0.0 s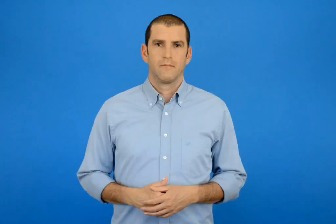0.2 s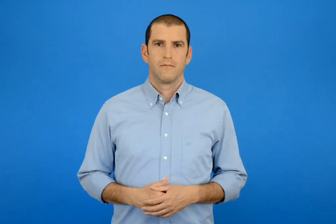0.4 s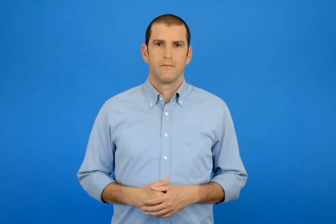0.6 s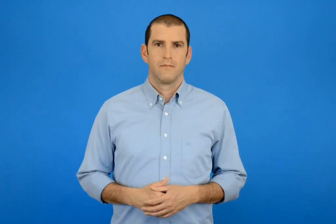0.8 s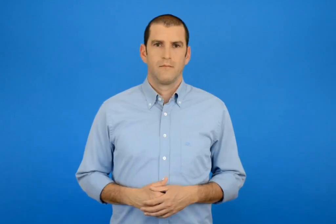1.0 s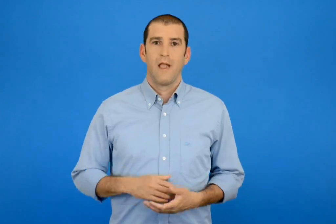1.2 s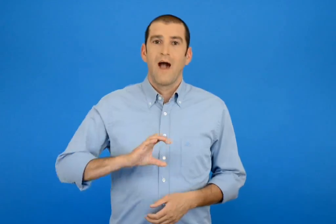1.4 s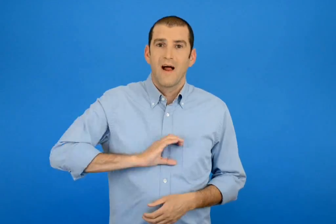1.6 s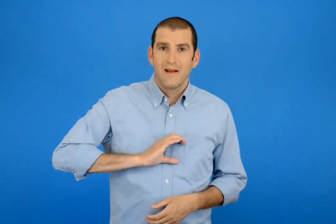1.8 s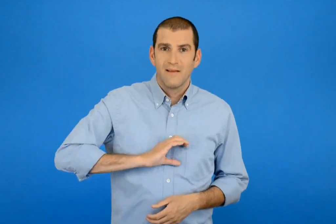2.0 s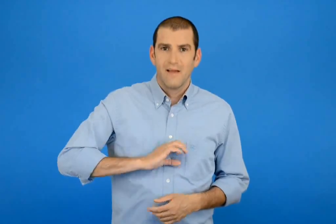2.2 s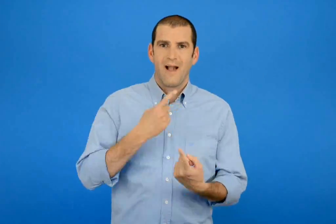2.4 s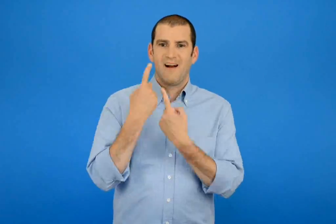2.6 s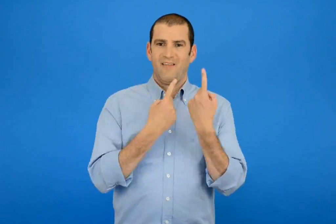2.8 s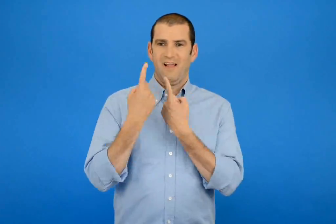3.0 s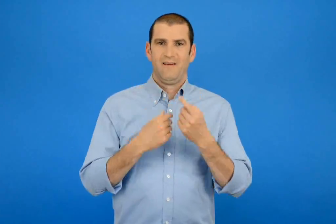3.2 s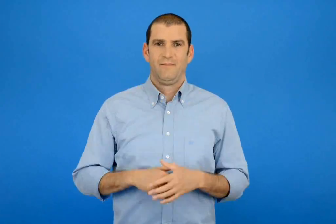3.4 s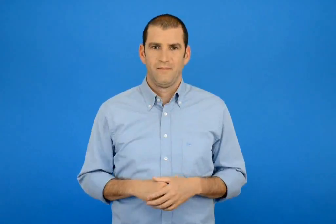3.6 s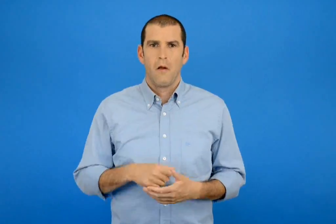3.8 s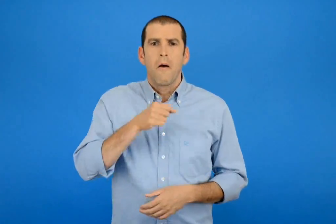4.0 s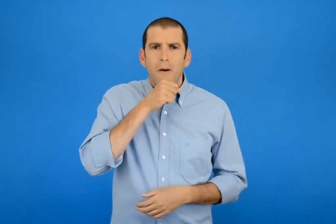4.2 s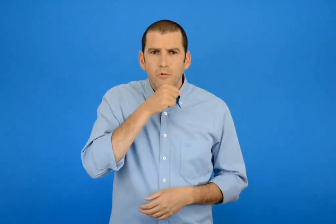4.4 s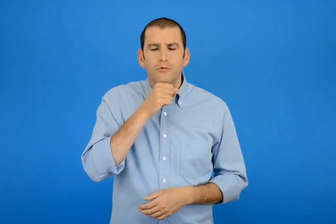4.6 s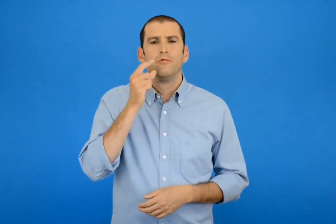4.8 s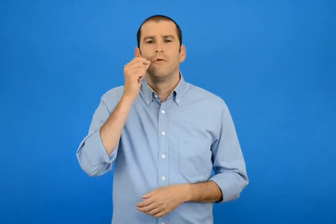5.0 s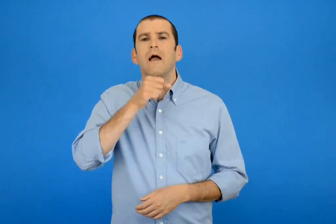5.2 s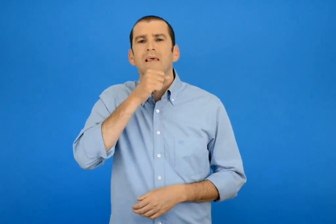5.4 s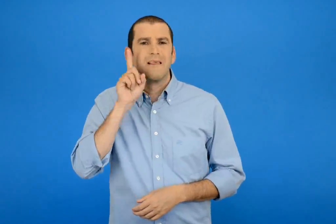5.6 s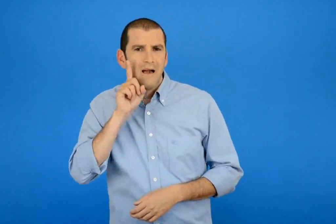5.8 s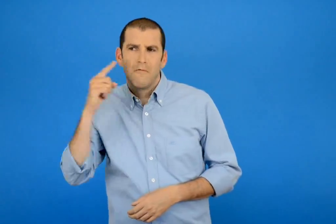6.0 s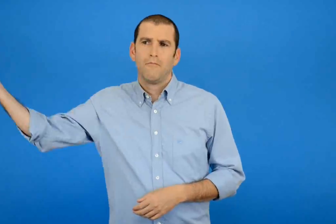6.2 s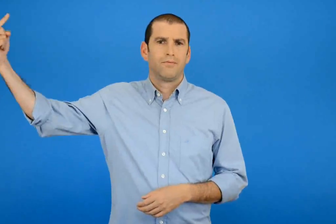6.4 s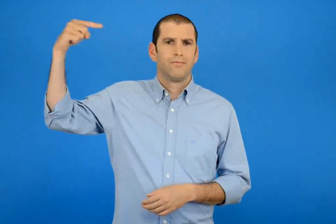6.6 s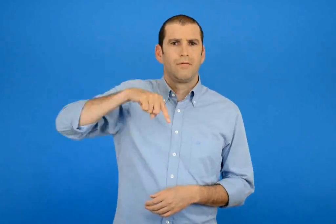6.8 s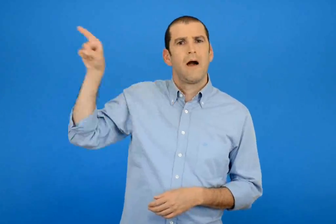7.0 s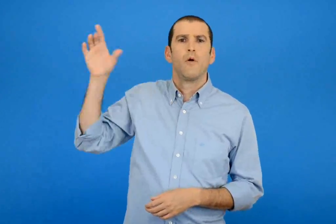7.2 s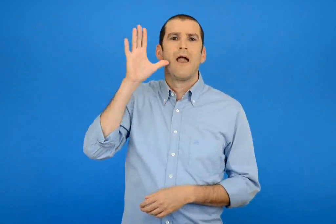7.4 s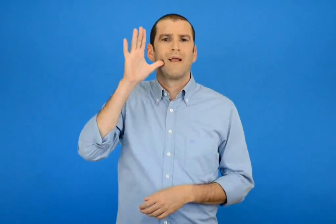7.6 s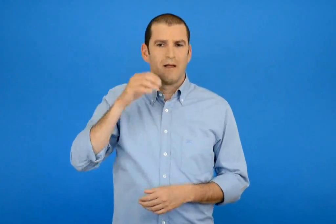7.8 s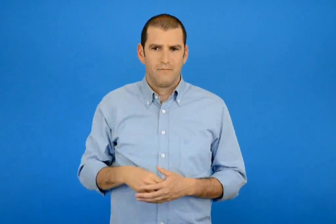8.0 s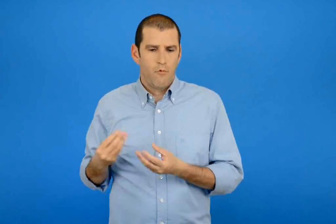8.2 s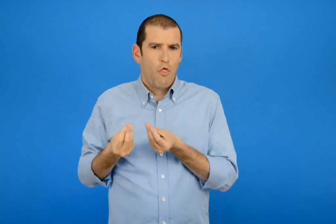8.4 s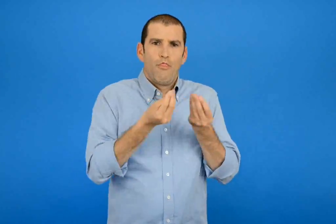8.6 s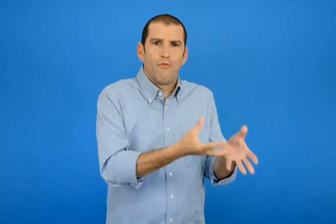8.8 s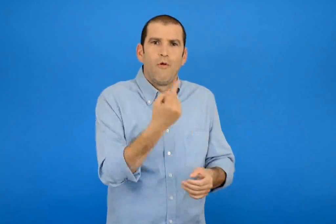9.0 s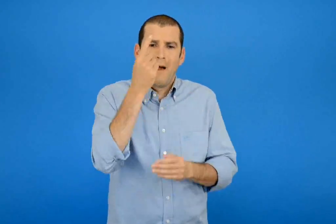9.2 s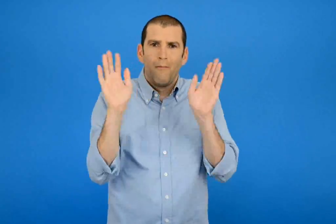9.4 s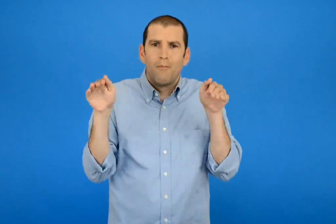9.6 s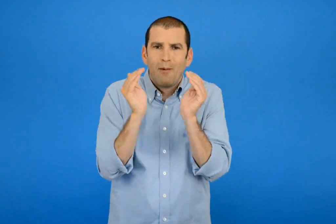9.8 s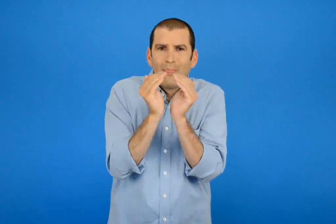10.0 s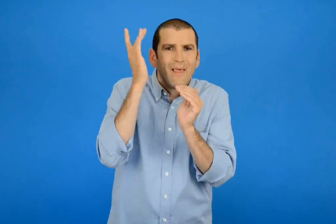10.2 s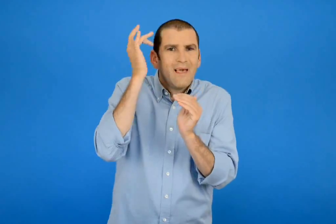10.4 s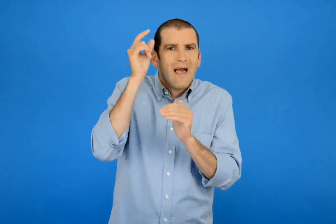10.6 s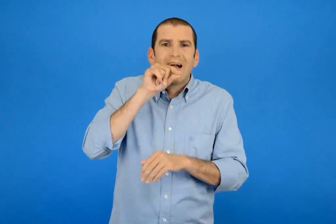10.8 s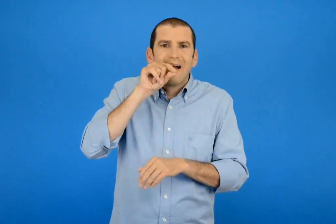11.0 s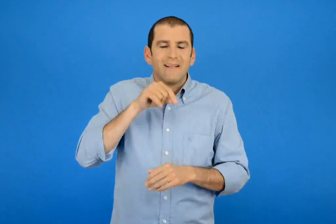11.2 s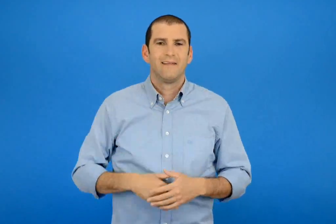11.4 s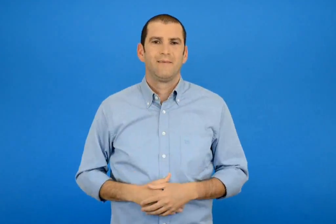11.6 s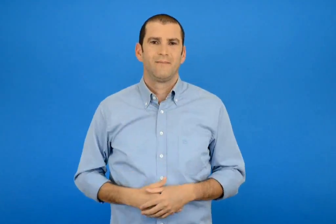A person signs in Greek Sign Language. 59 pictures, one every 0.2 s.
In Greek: η ελένη έχει γενέθλια ήρθε η γιαγιά της και ο πάππους της από την αίγινα της έφεραν δώρο ένα καναρίνι
